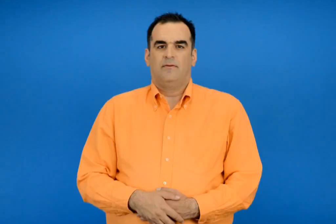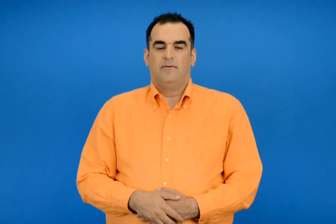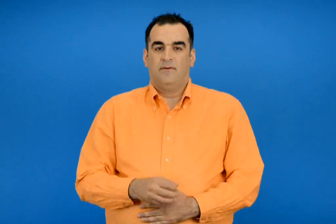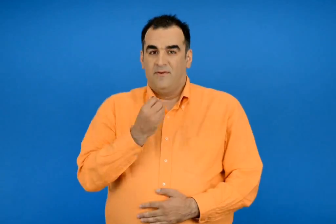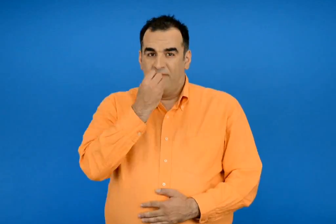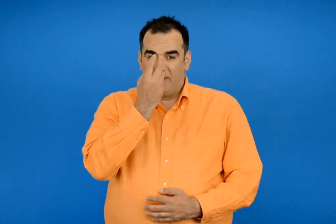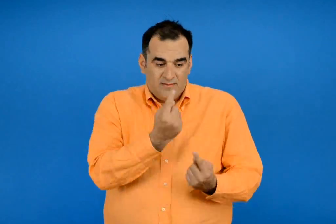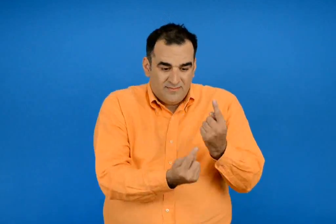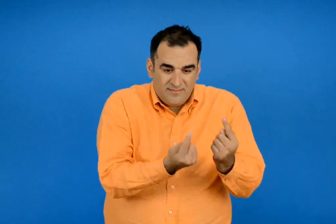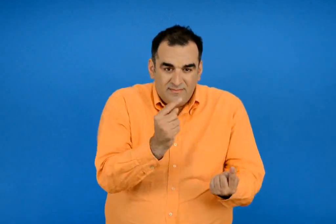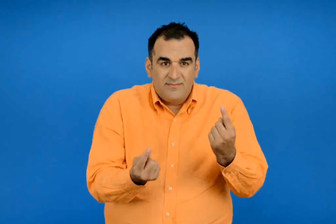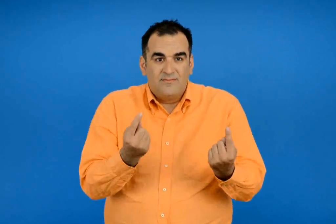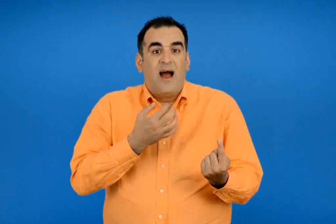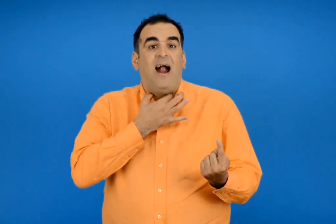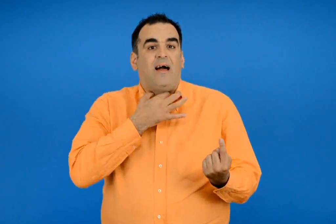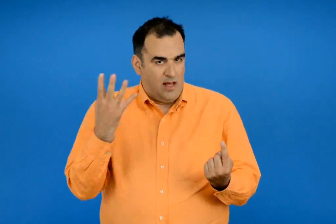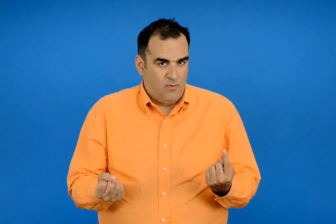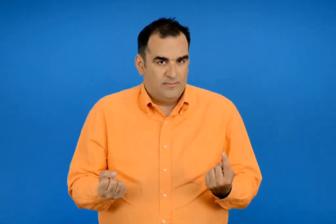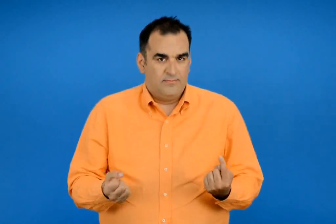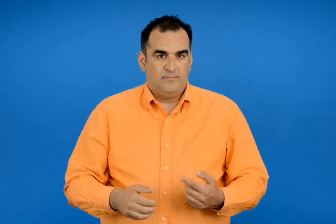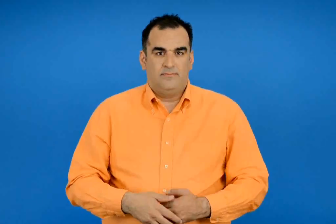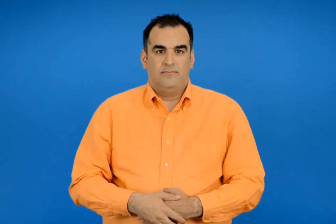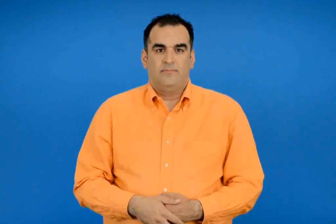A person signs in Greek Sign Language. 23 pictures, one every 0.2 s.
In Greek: τι ανάγκες έχουν τα φυτά
